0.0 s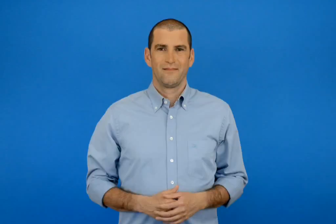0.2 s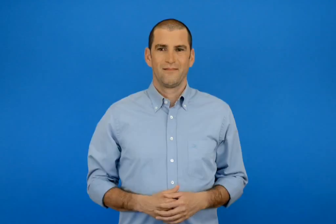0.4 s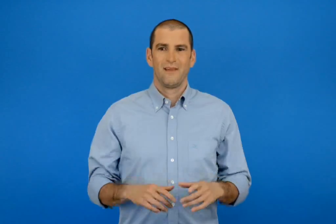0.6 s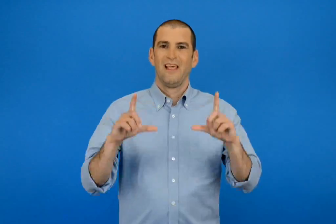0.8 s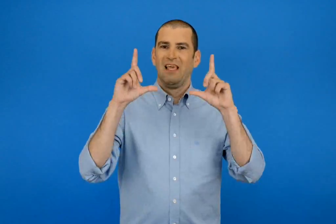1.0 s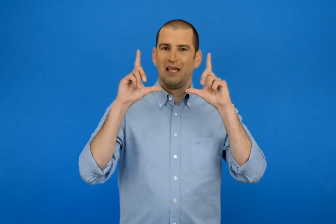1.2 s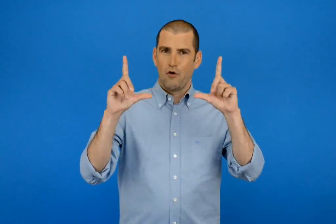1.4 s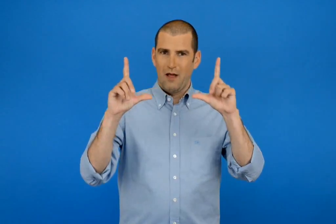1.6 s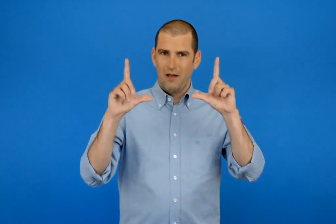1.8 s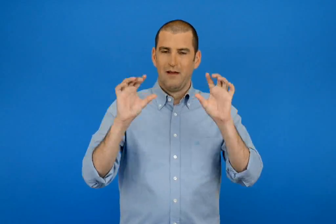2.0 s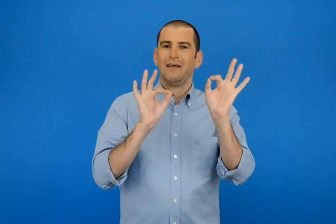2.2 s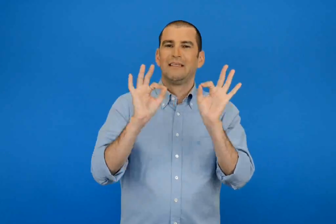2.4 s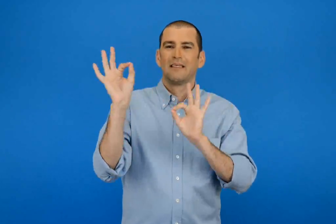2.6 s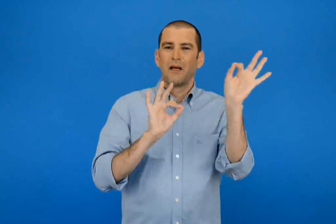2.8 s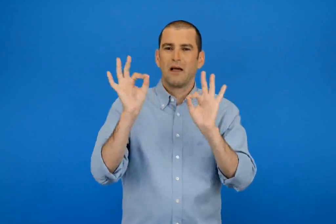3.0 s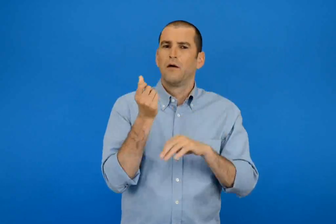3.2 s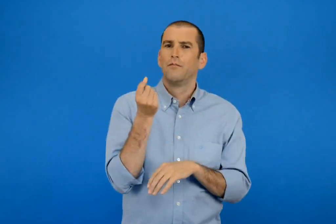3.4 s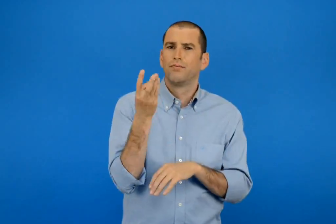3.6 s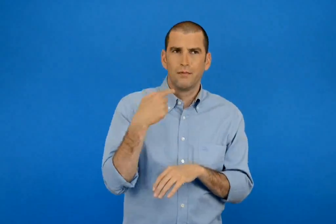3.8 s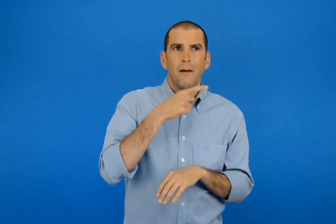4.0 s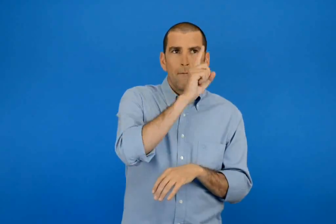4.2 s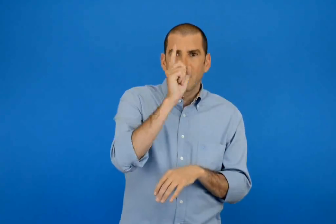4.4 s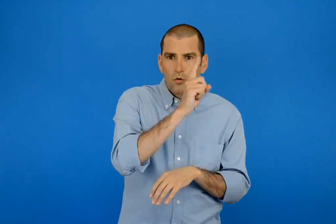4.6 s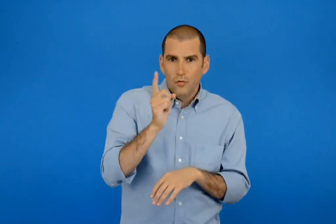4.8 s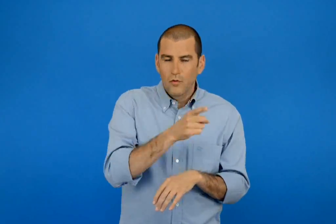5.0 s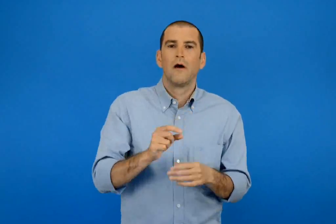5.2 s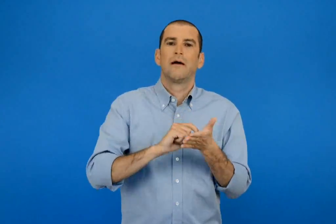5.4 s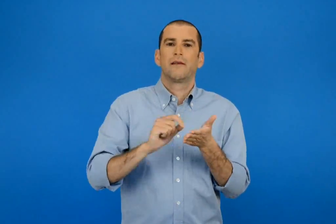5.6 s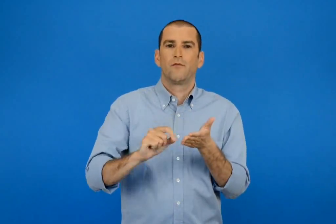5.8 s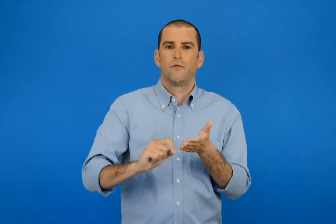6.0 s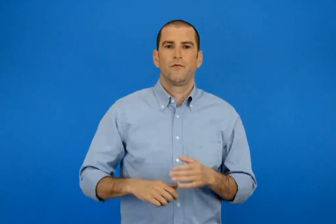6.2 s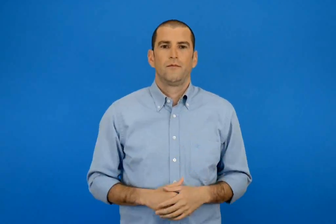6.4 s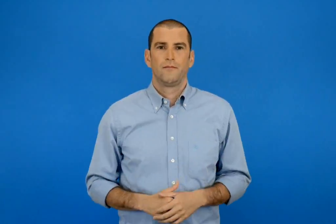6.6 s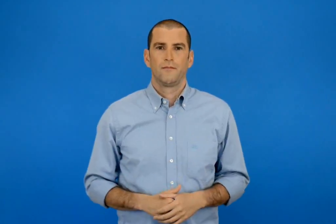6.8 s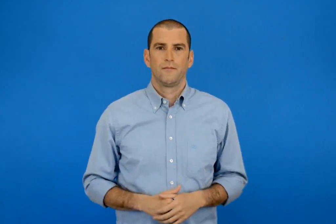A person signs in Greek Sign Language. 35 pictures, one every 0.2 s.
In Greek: μετρώ και γράφω τον αριθμό των σχημάτων της παρακάτω εικόνας
